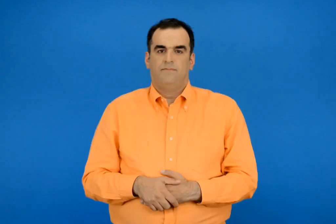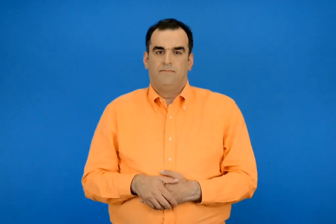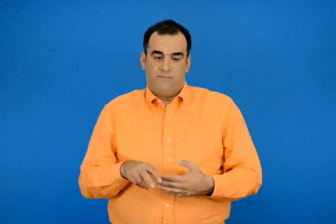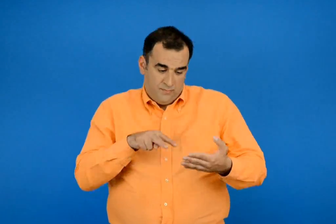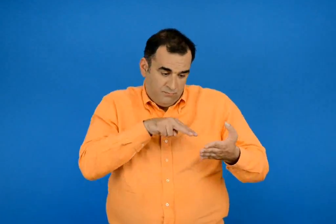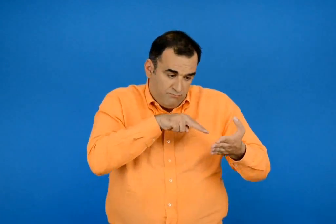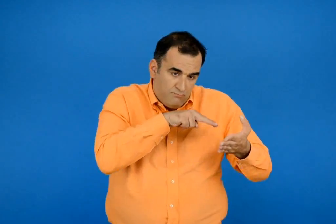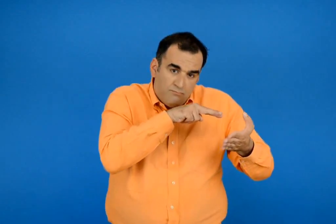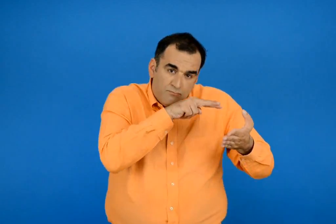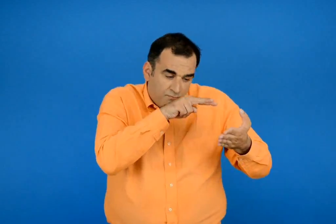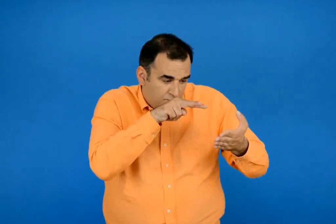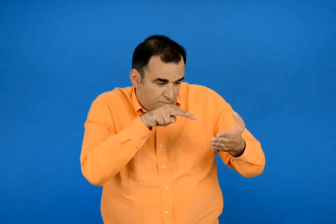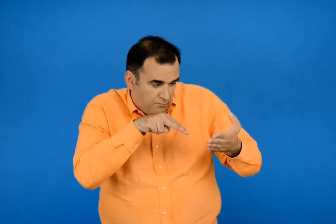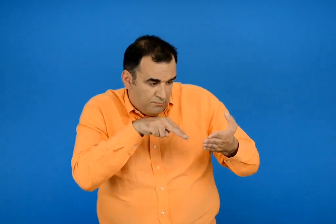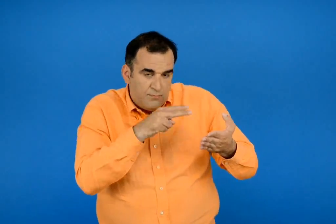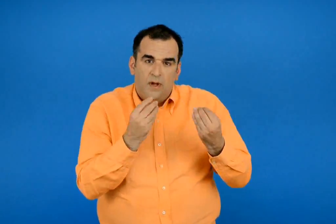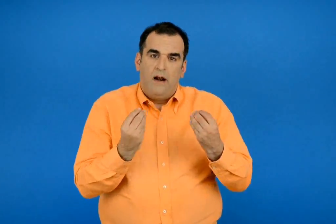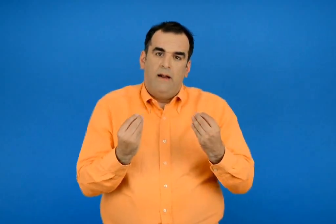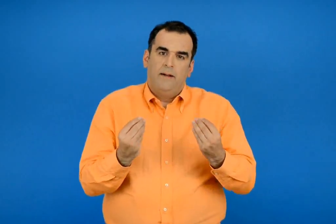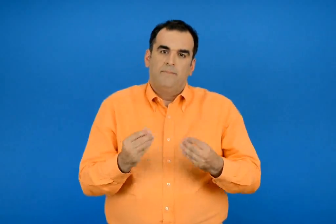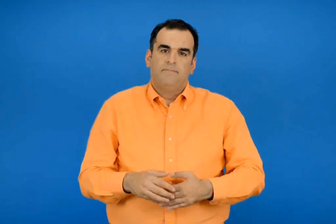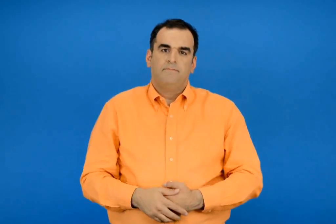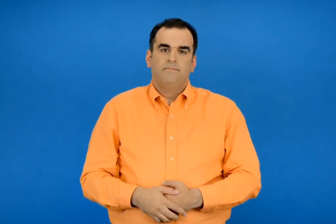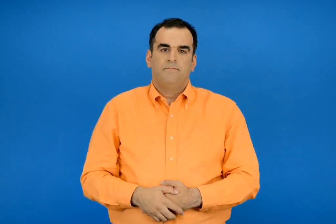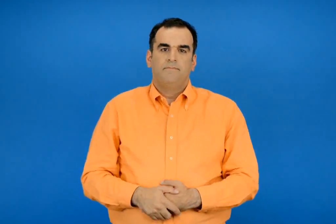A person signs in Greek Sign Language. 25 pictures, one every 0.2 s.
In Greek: παρατηρώ προσεχτικά
